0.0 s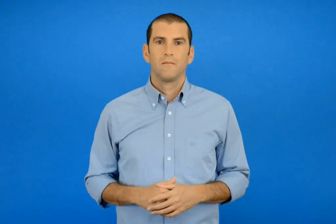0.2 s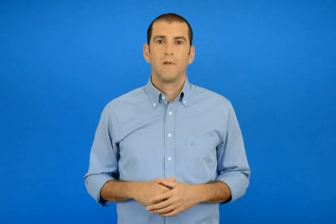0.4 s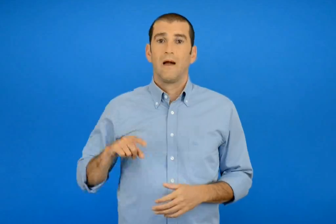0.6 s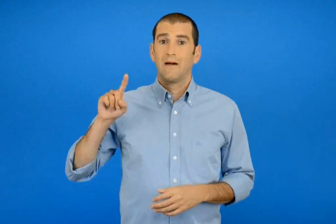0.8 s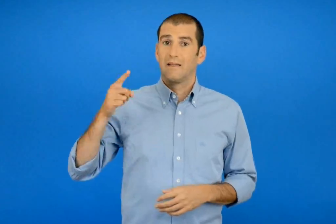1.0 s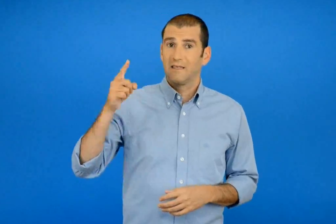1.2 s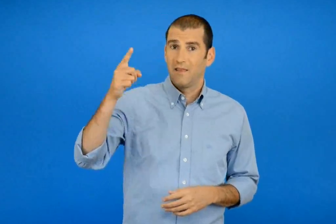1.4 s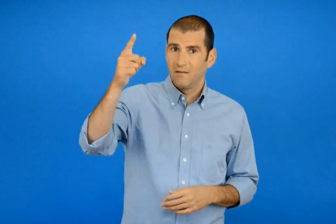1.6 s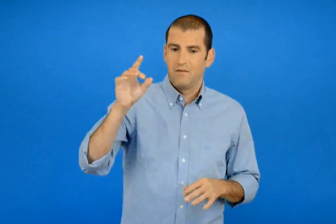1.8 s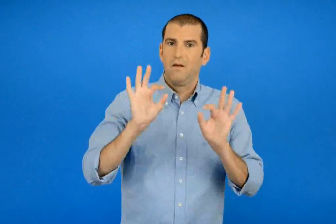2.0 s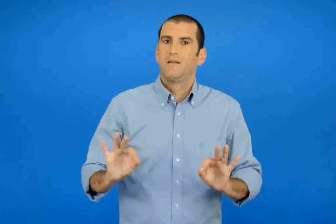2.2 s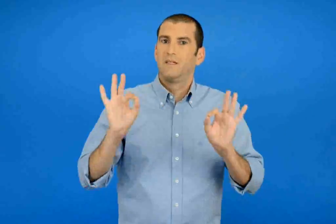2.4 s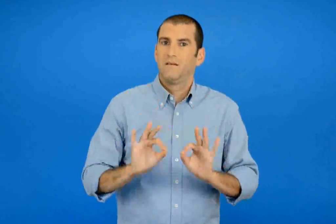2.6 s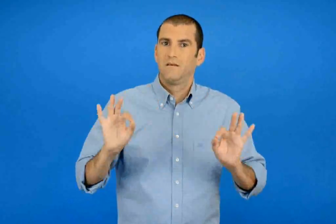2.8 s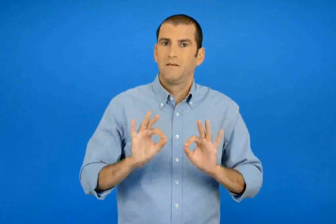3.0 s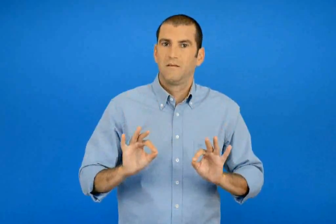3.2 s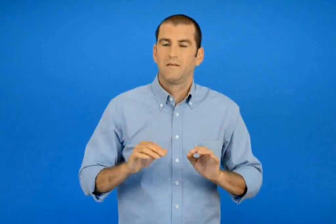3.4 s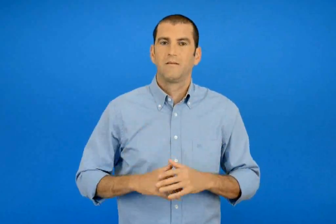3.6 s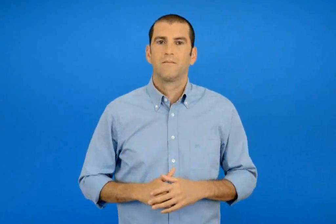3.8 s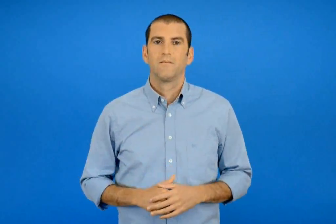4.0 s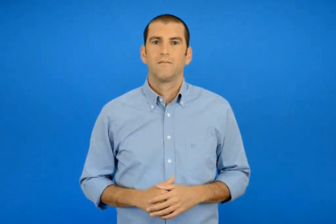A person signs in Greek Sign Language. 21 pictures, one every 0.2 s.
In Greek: ετοιμασίες για το ταξίδι
